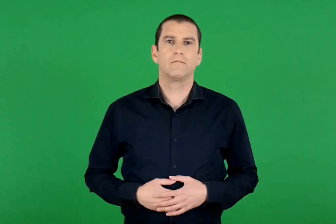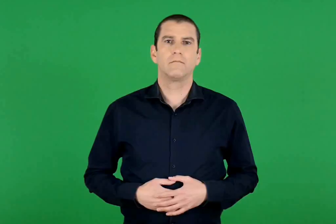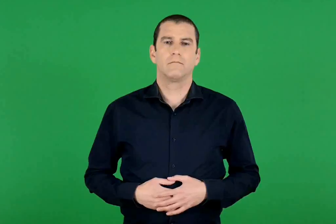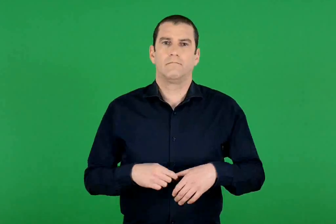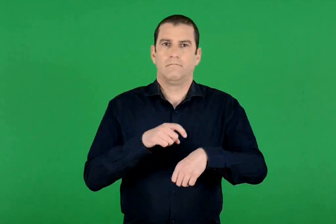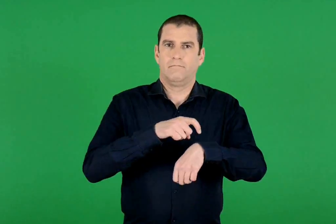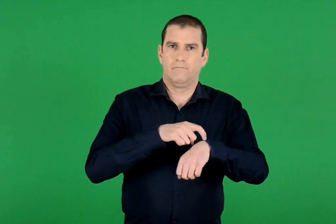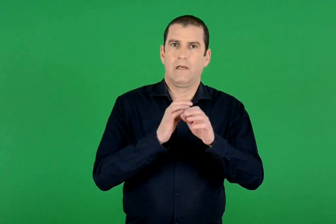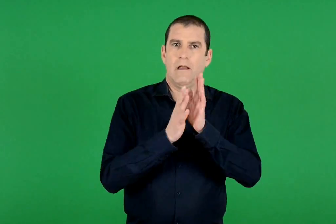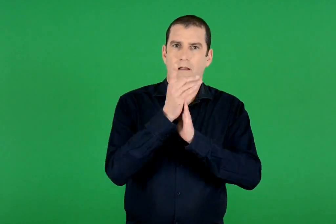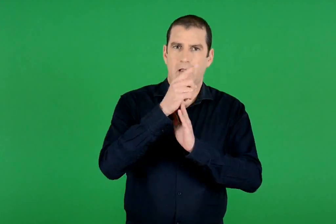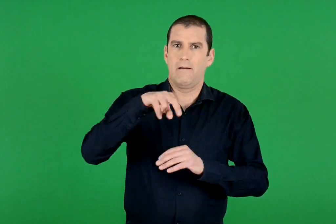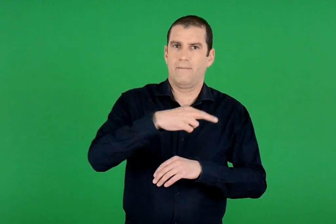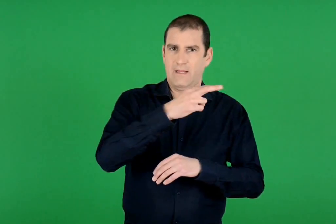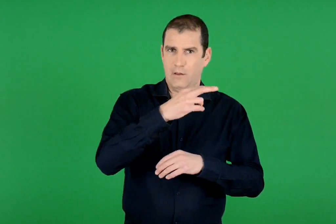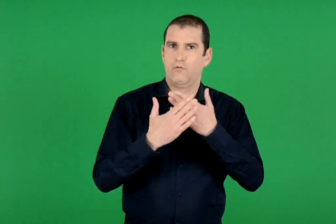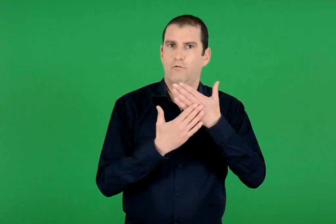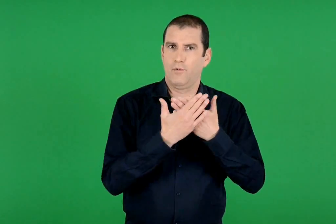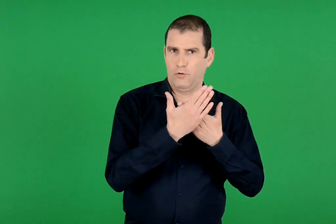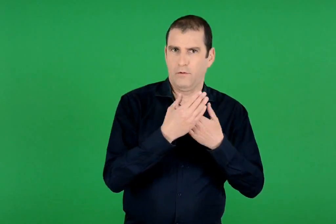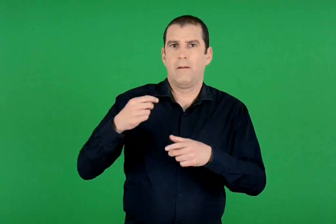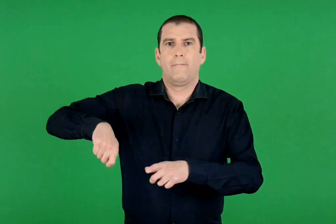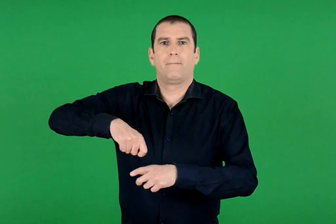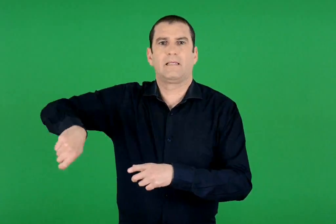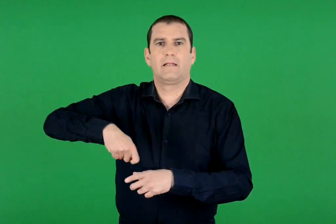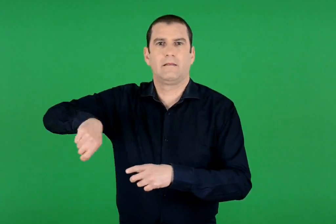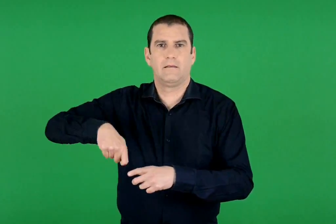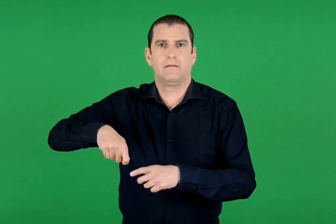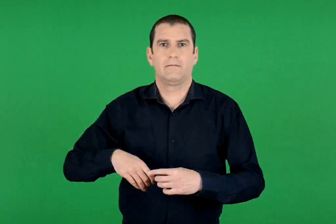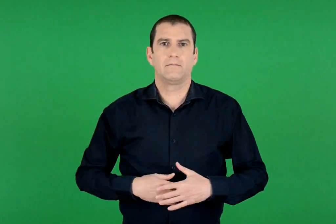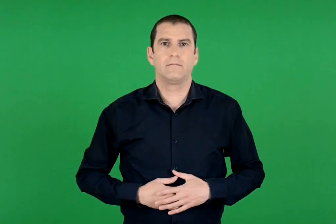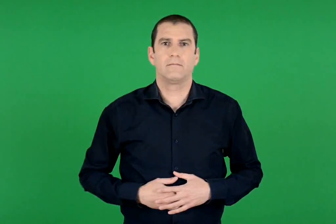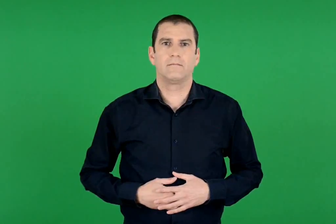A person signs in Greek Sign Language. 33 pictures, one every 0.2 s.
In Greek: 10 45 μαγειρική
